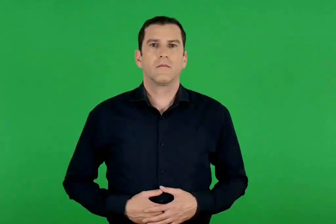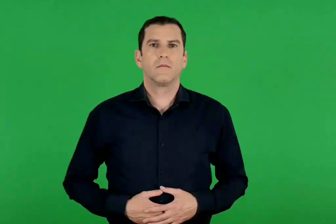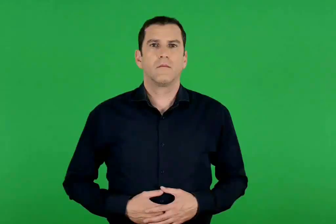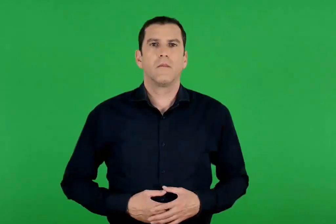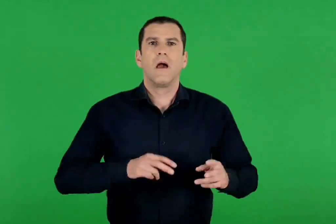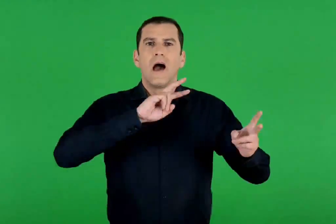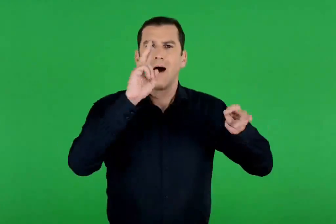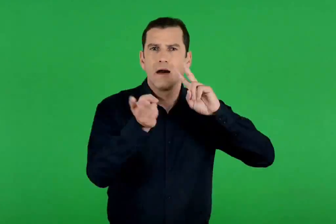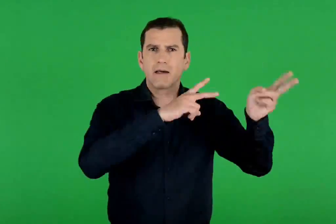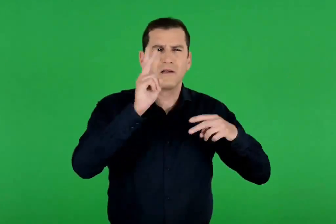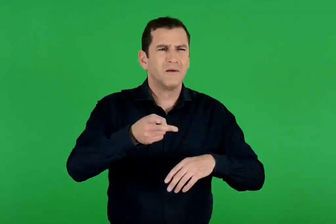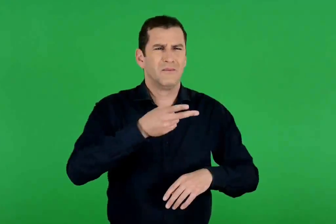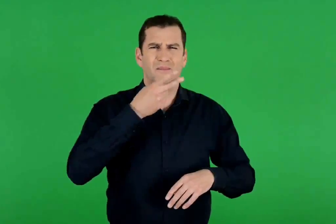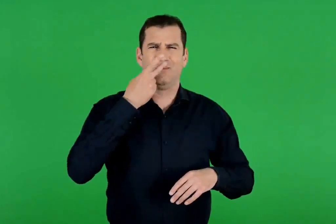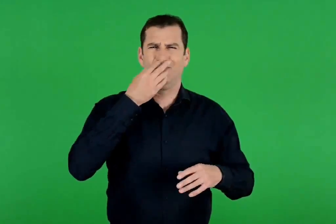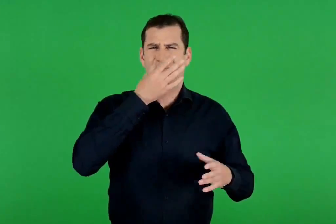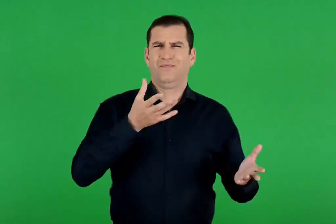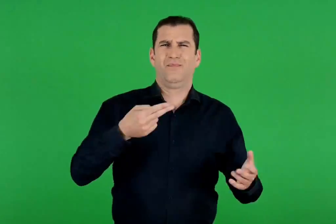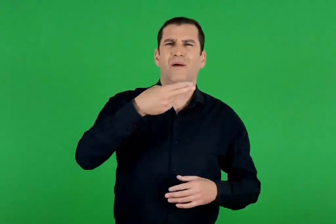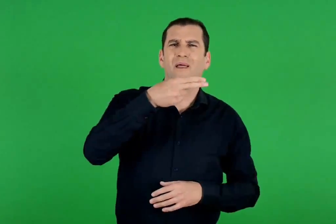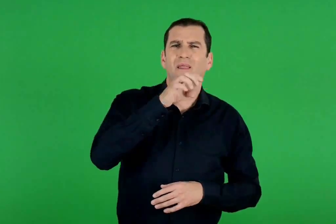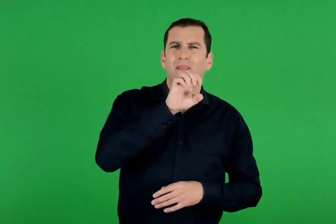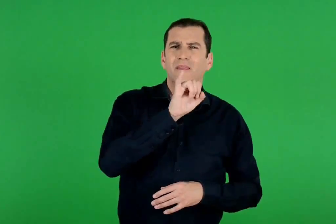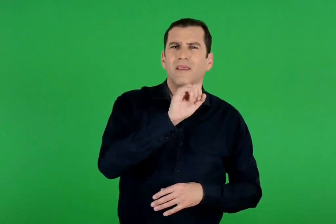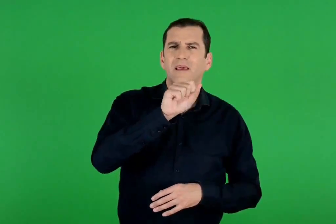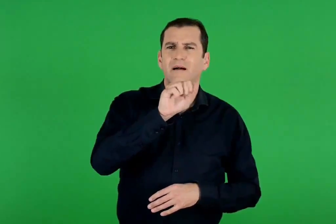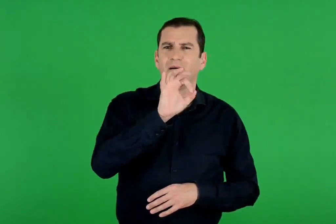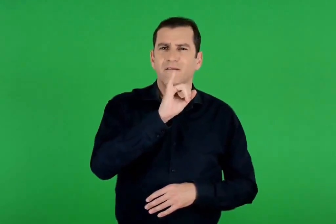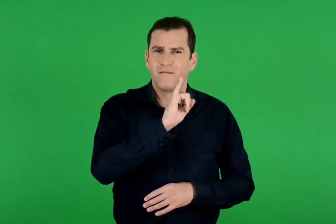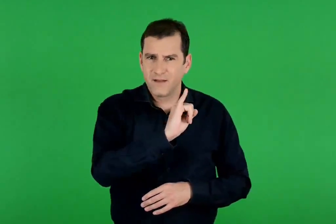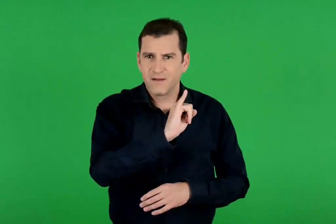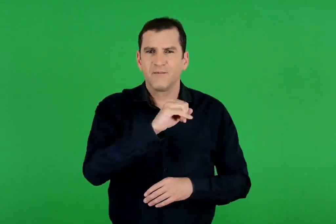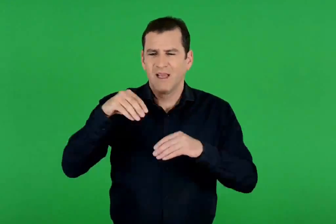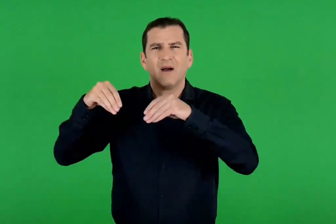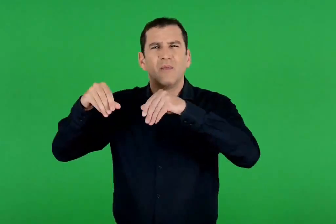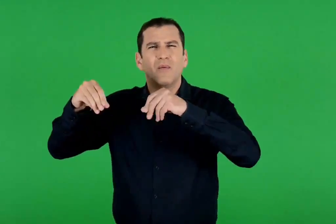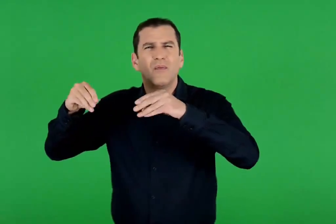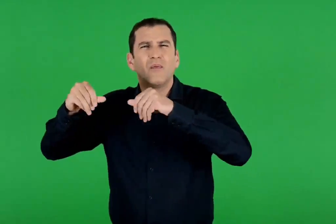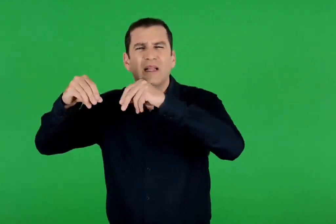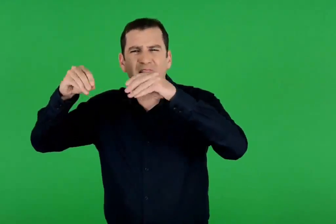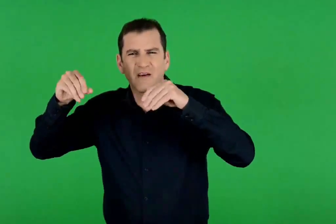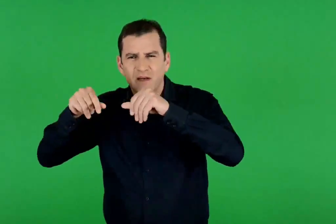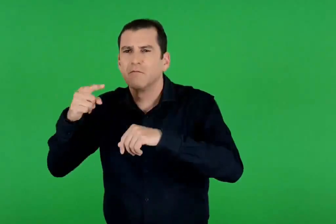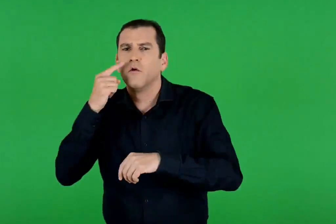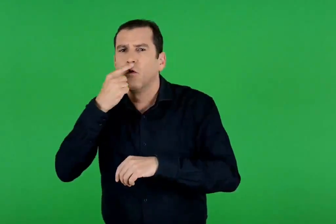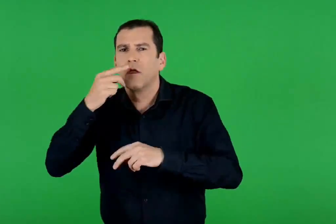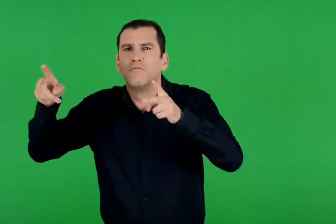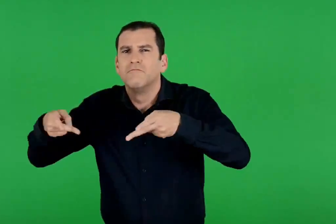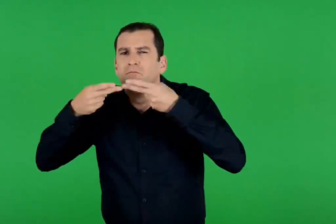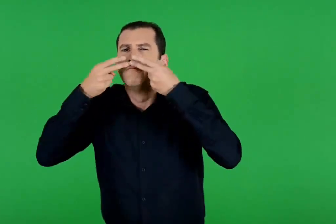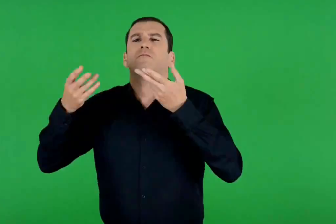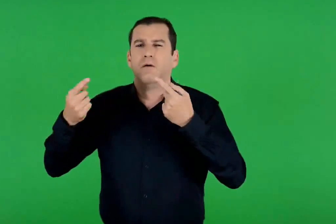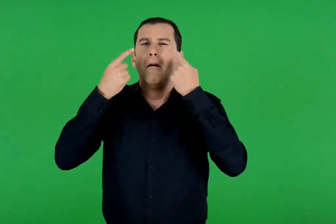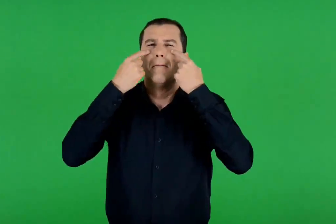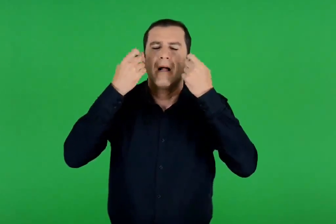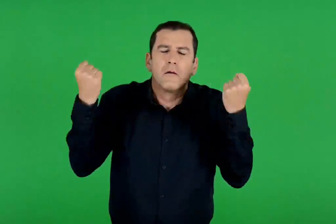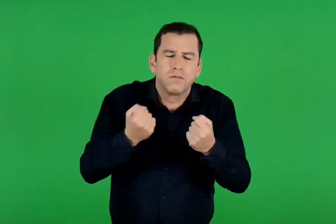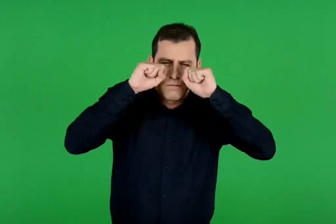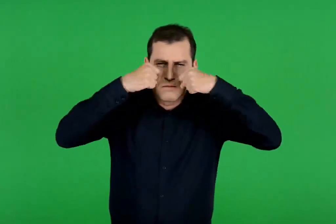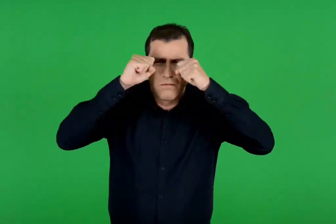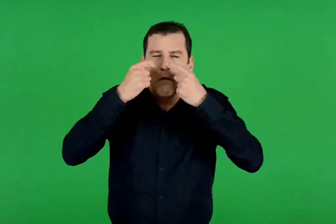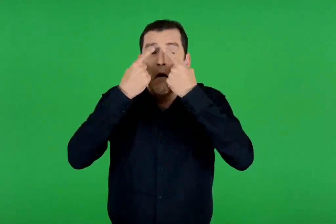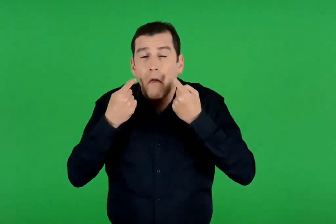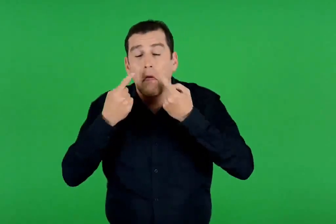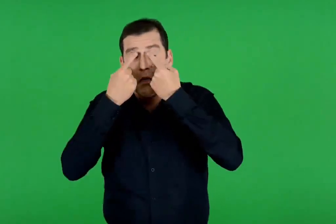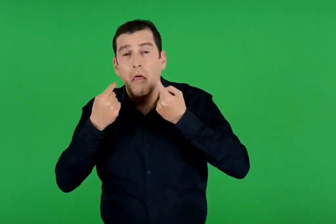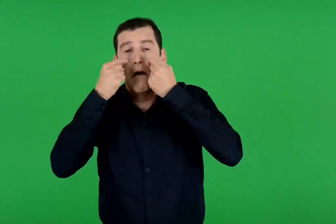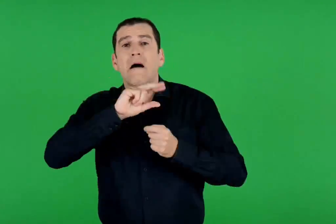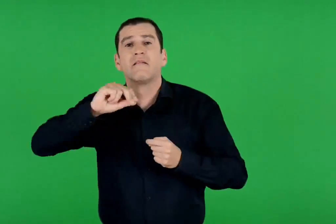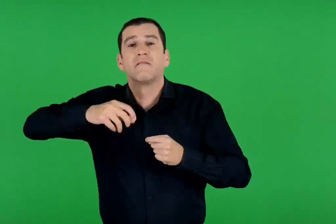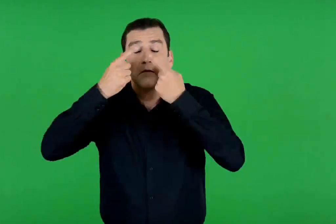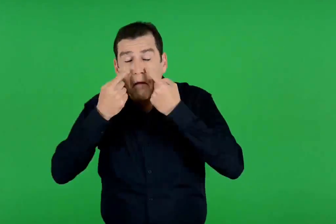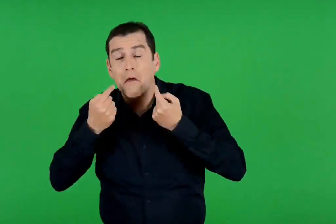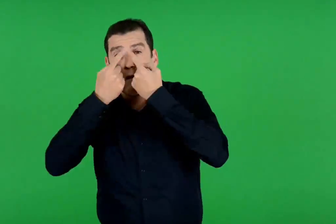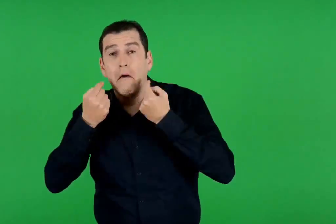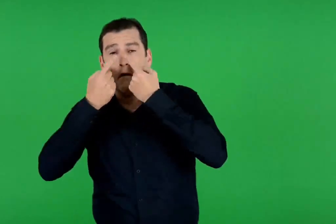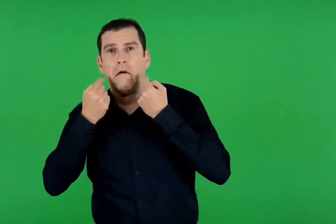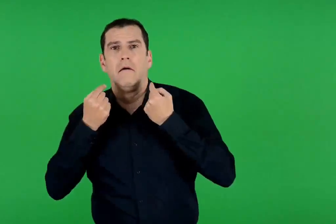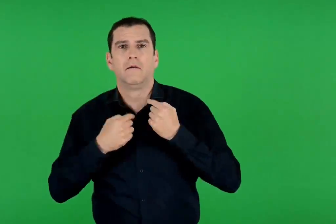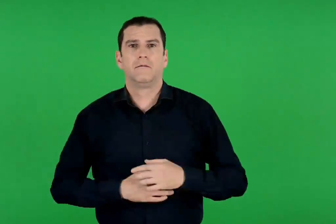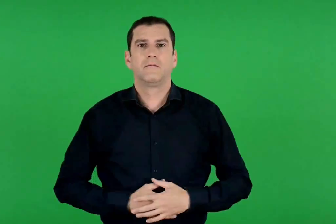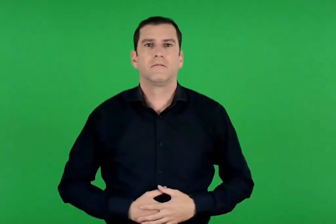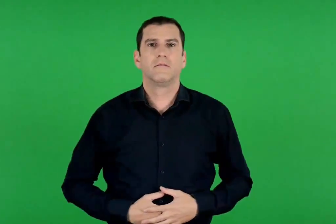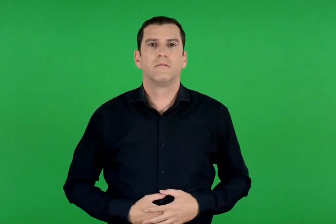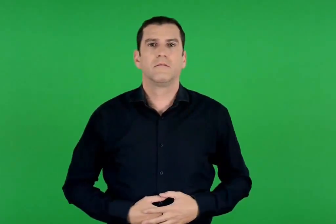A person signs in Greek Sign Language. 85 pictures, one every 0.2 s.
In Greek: ο αγέρας βρωμούσε θειάφι κι η τέφρα έμπαινε στα ρουθούνια κι έκανε τα μάτια να τσούζουν και να τρέχουν σα βρύσες
